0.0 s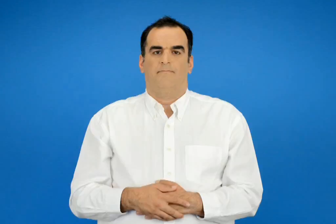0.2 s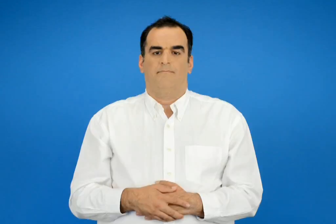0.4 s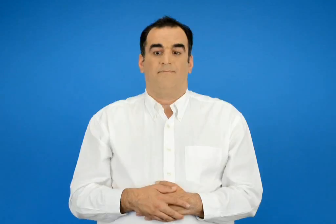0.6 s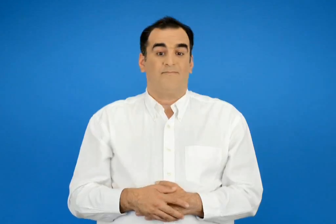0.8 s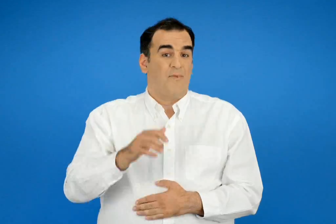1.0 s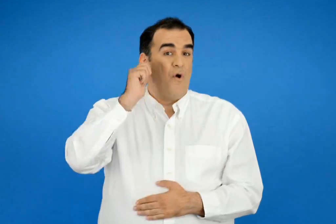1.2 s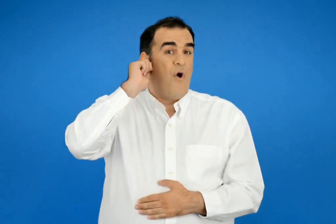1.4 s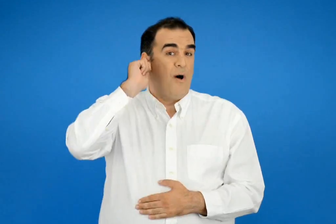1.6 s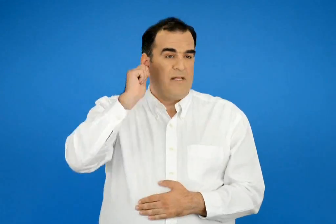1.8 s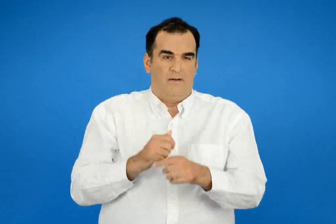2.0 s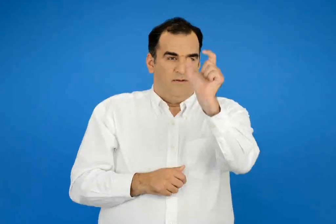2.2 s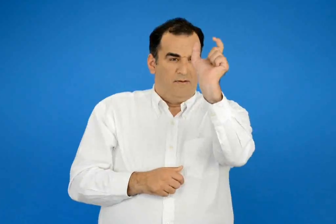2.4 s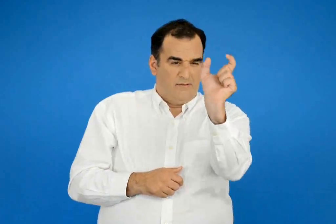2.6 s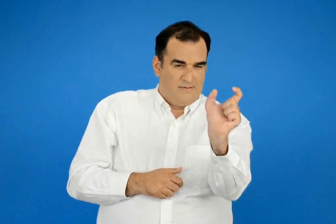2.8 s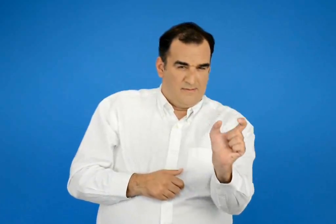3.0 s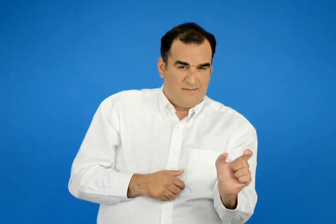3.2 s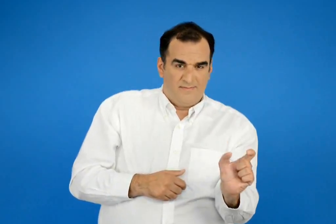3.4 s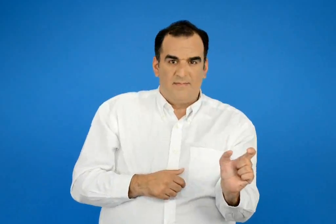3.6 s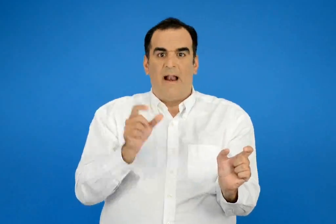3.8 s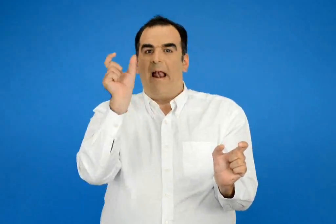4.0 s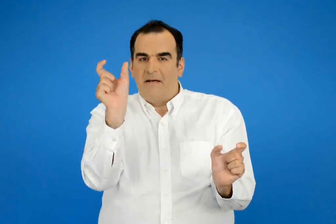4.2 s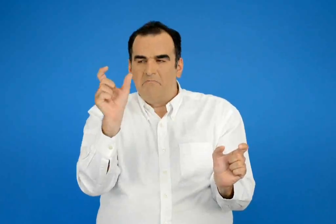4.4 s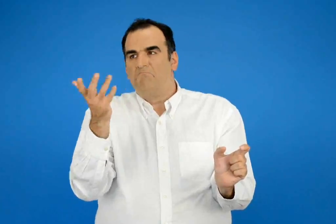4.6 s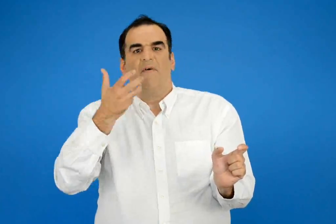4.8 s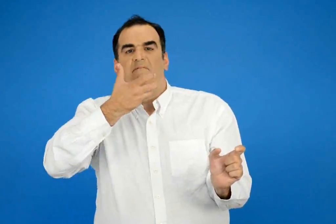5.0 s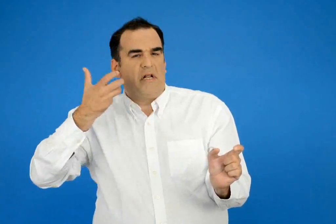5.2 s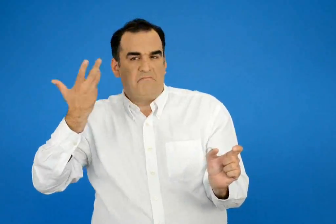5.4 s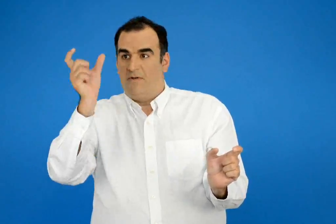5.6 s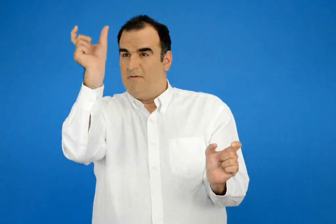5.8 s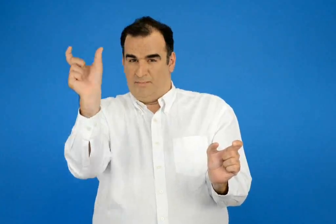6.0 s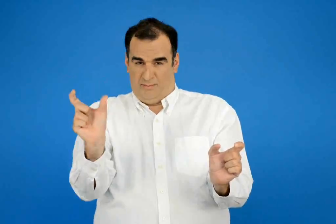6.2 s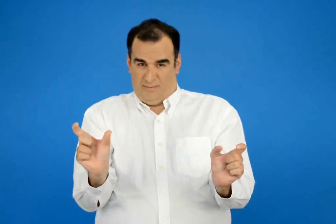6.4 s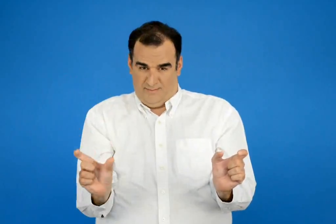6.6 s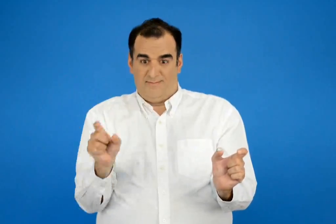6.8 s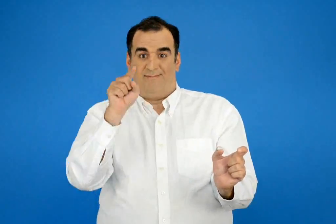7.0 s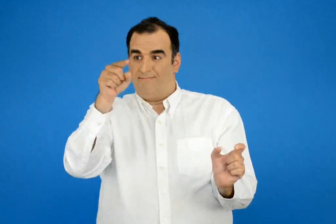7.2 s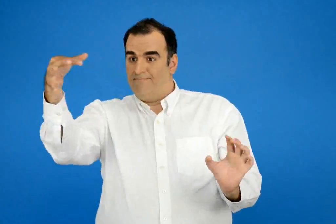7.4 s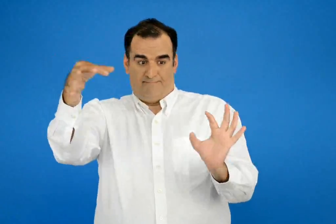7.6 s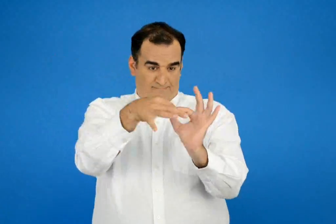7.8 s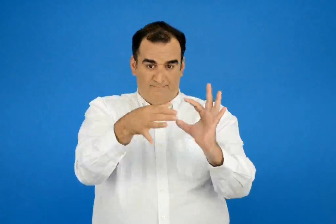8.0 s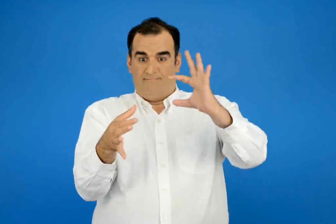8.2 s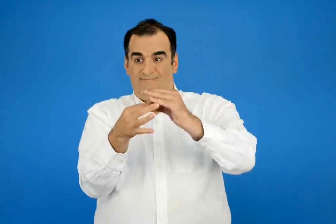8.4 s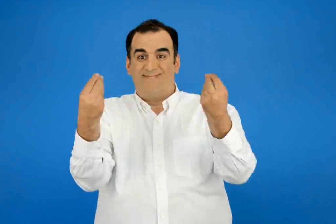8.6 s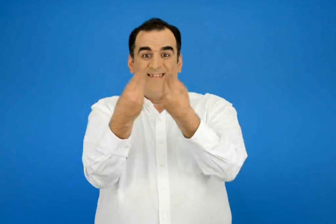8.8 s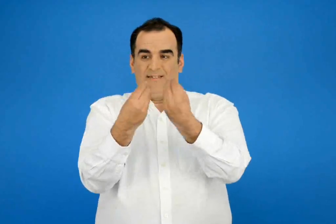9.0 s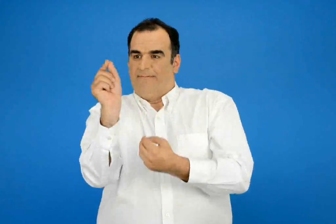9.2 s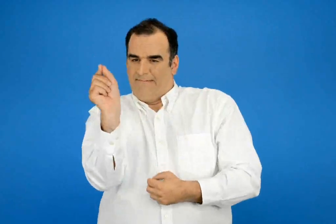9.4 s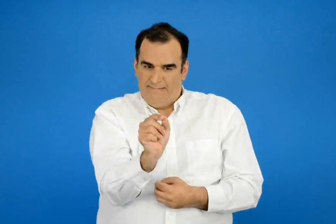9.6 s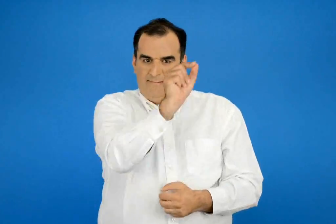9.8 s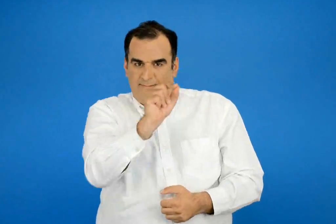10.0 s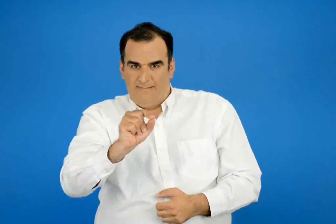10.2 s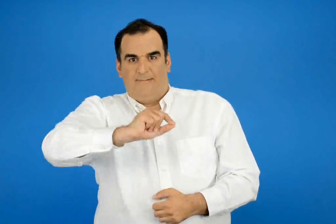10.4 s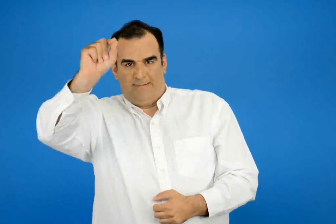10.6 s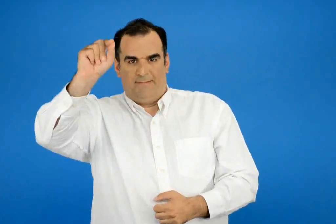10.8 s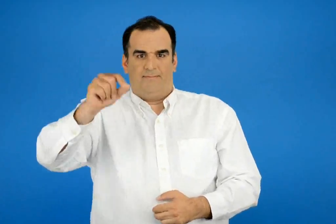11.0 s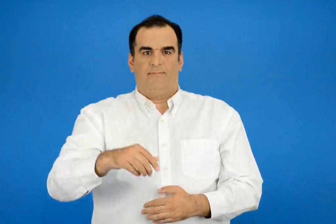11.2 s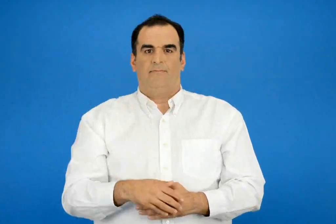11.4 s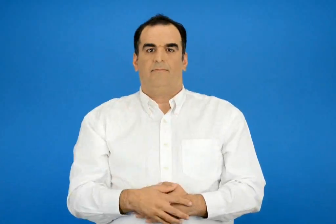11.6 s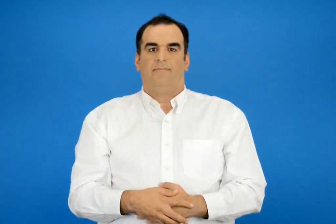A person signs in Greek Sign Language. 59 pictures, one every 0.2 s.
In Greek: ένωσε τα ονόματα στην αριστερή στήλη με τις λέξεις η φράσεις στα δεξιά που τους ταιριάζουν
